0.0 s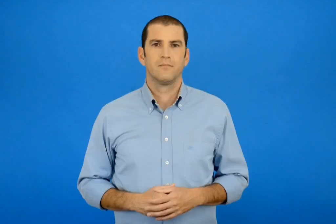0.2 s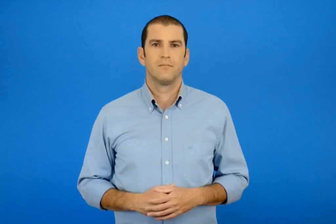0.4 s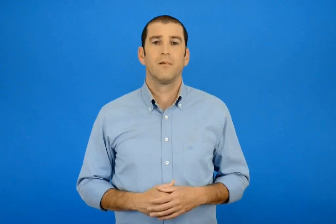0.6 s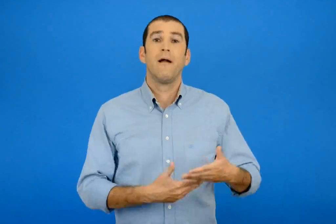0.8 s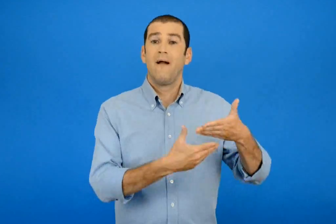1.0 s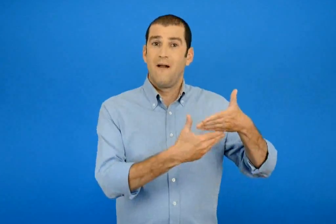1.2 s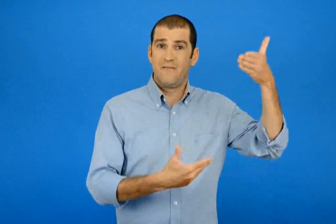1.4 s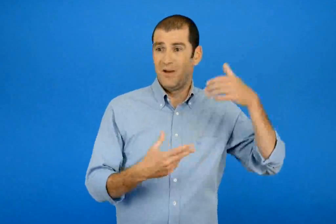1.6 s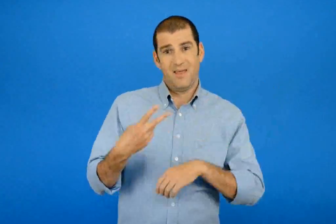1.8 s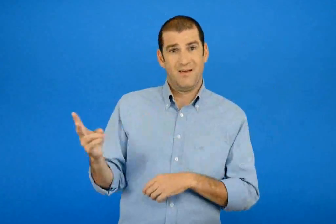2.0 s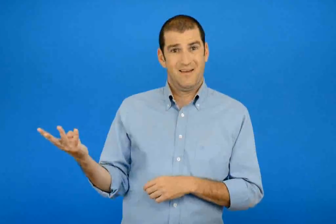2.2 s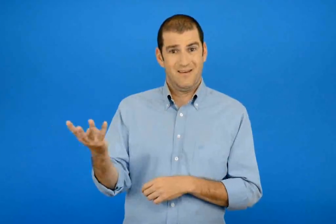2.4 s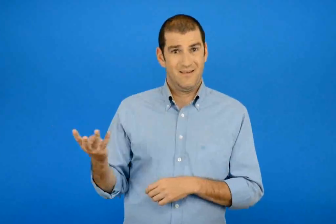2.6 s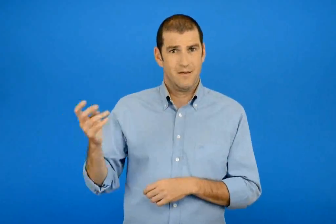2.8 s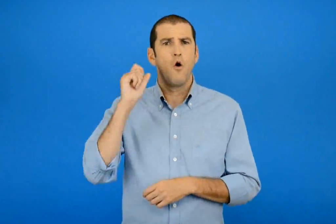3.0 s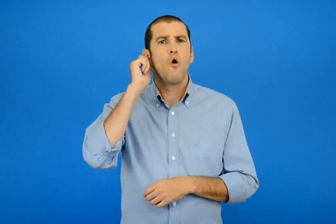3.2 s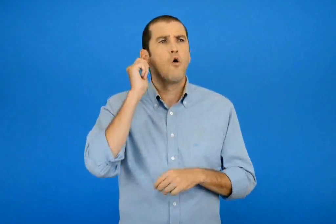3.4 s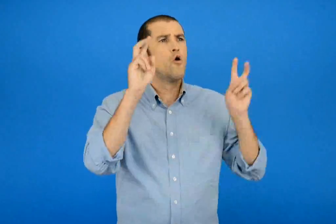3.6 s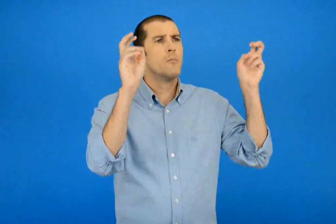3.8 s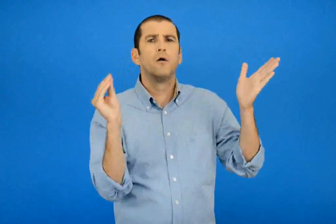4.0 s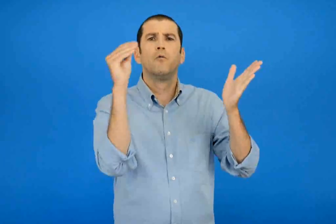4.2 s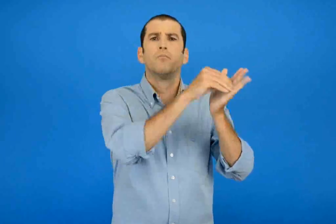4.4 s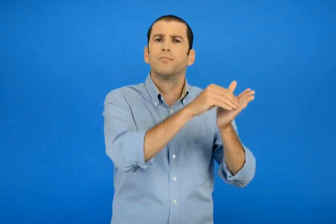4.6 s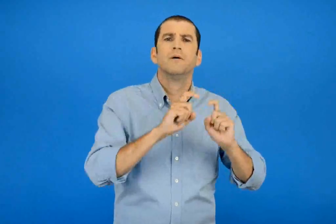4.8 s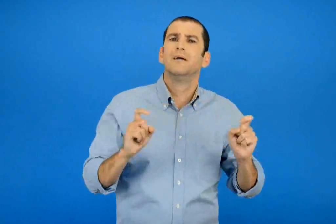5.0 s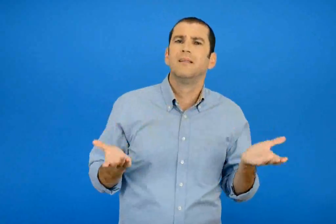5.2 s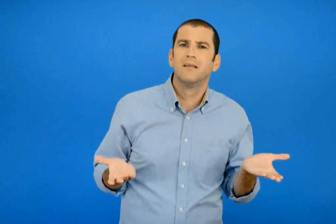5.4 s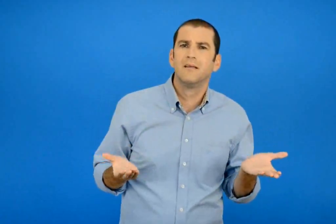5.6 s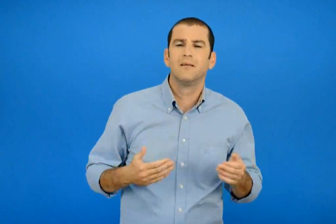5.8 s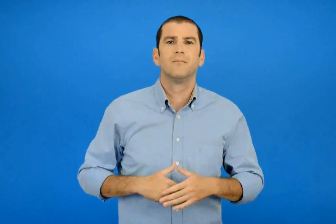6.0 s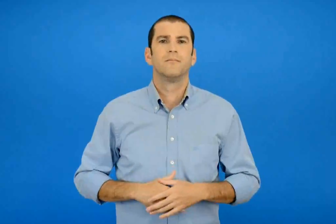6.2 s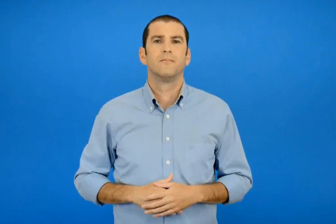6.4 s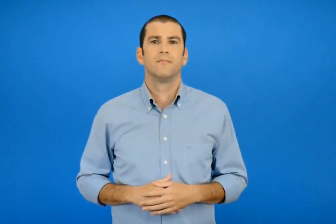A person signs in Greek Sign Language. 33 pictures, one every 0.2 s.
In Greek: πως ονόμασαν την εφημερίδα τους ;
